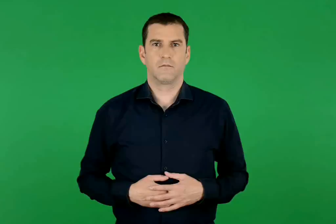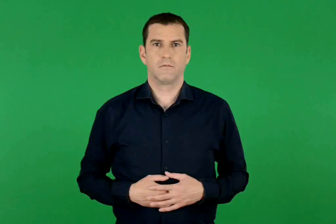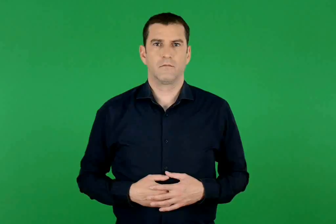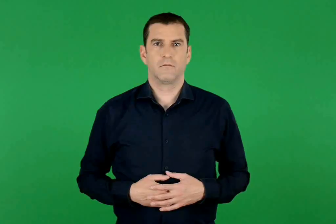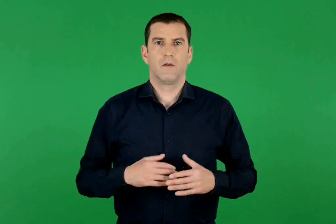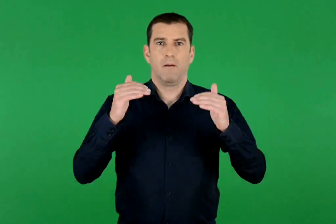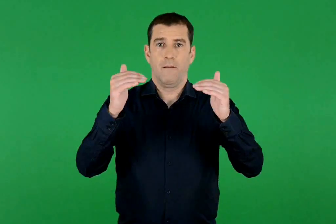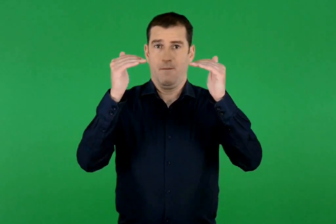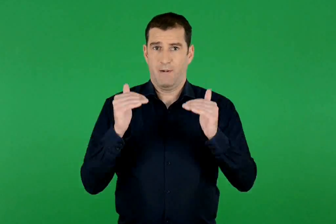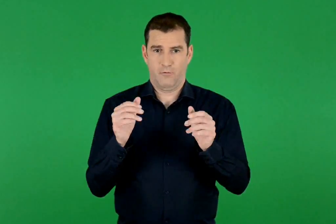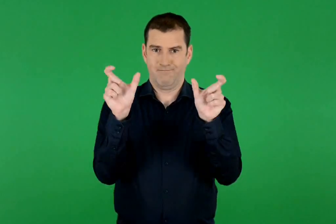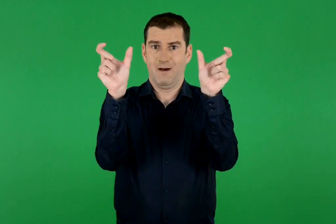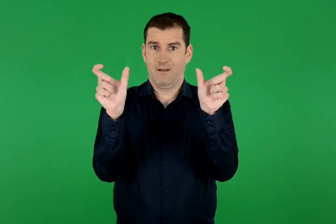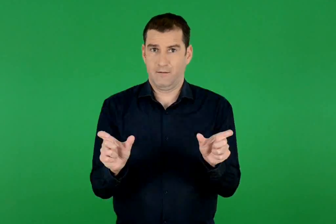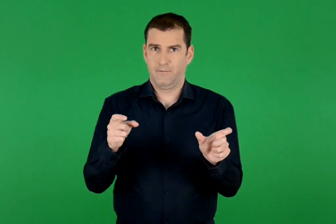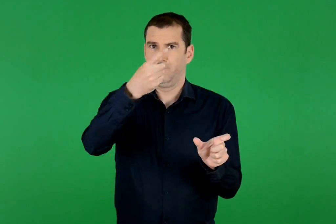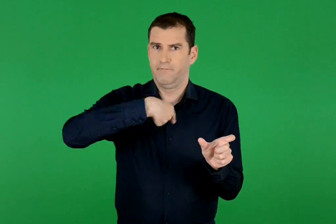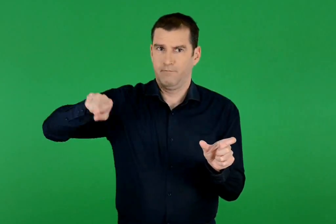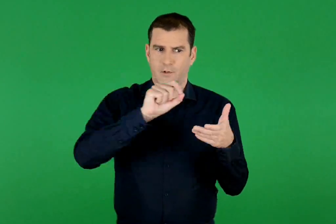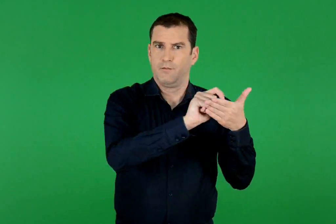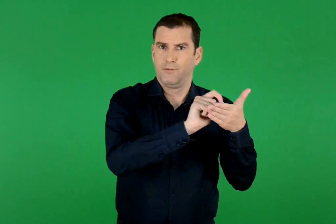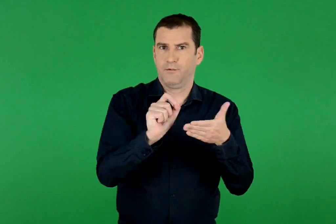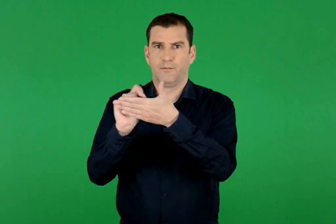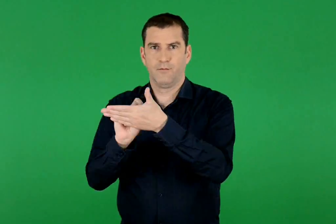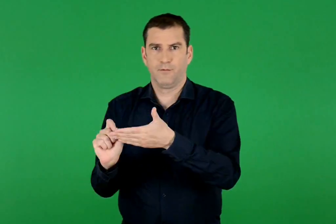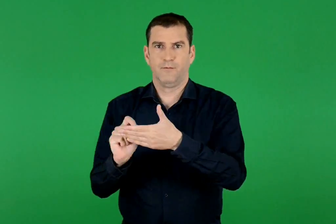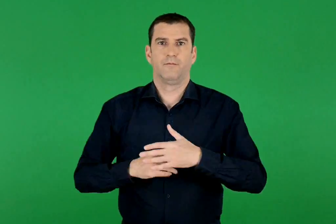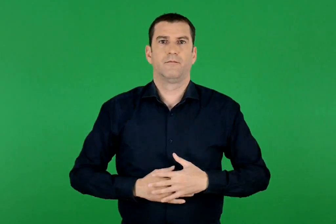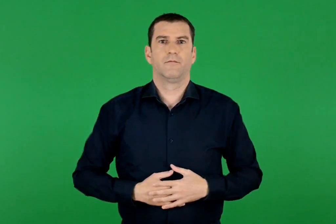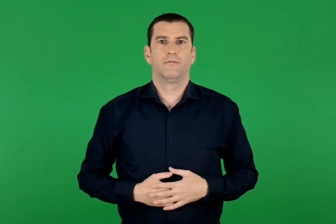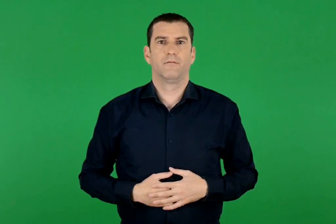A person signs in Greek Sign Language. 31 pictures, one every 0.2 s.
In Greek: συμπληρώνουμε τις παρακάτω καρτέλες
